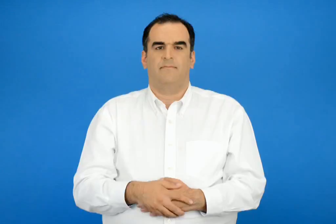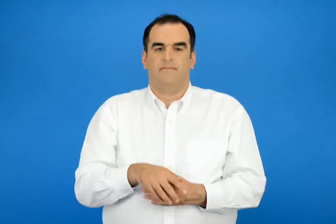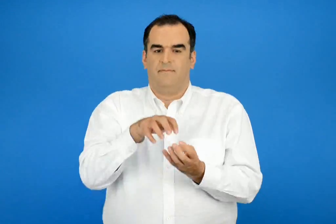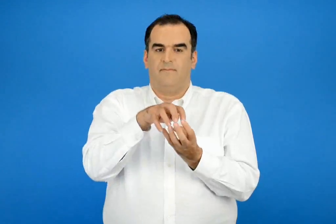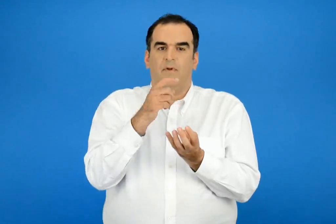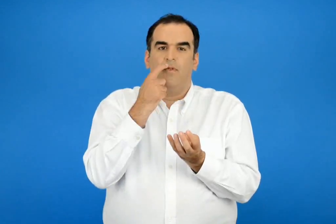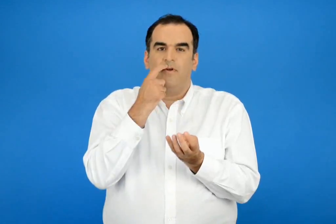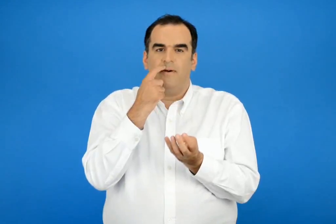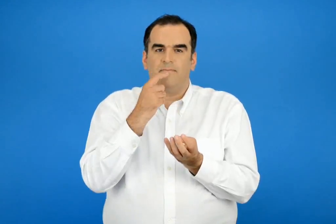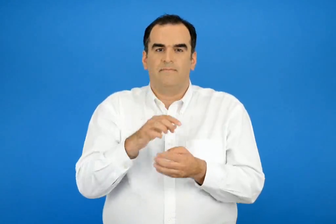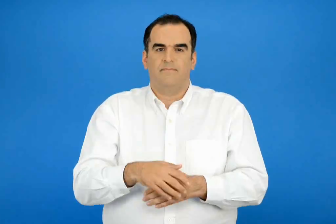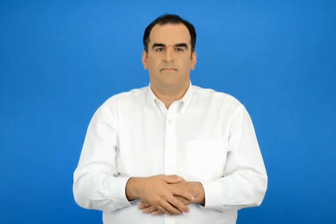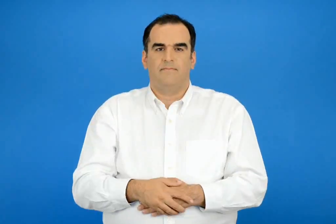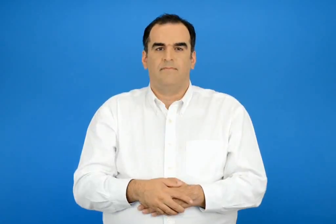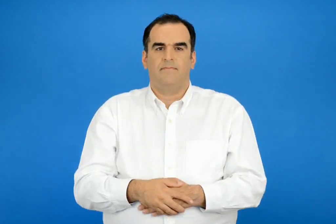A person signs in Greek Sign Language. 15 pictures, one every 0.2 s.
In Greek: δόντια
